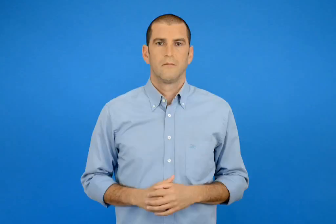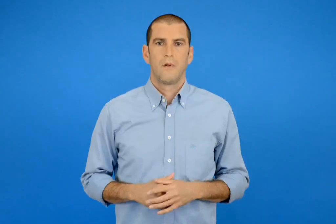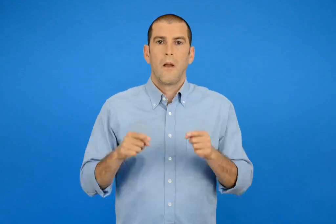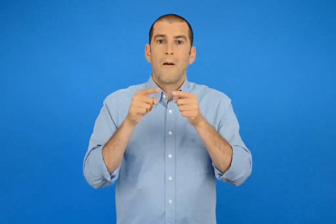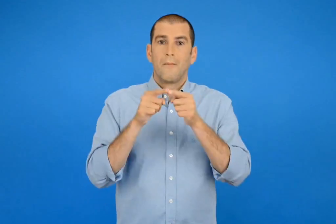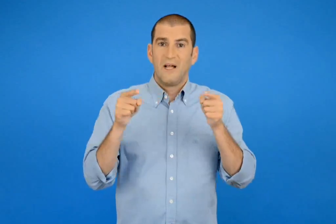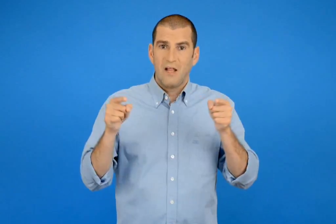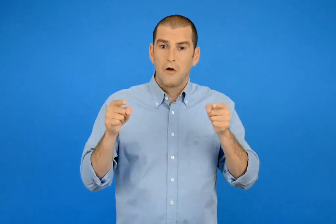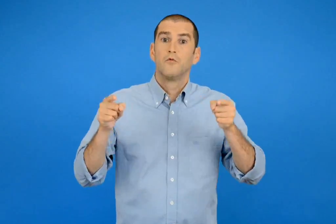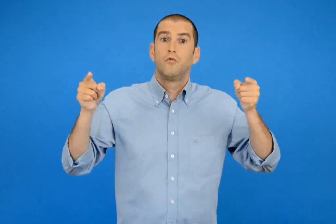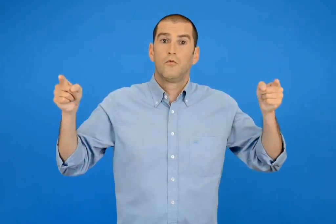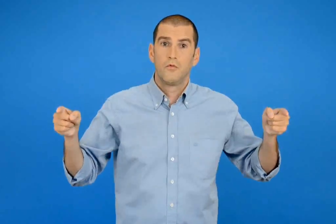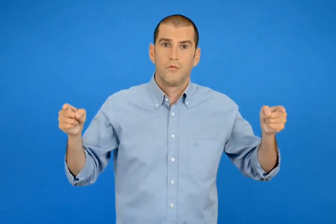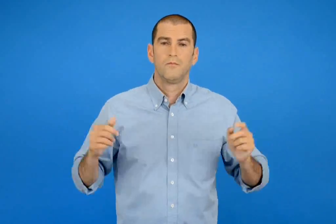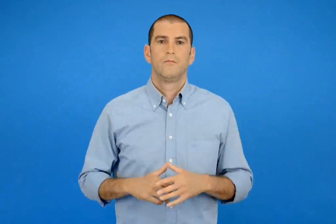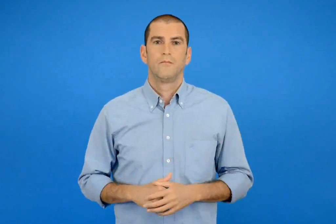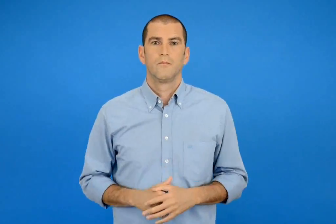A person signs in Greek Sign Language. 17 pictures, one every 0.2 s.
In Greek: τη μεγαλύτερη πλευρά
